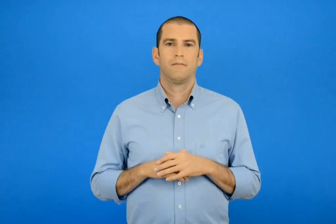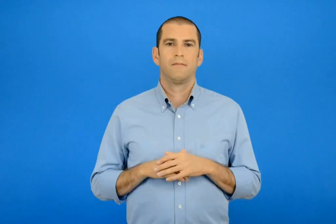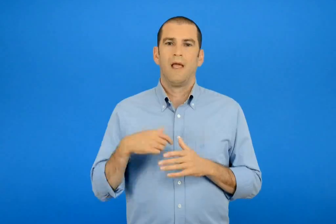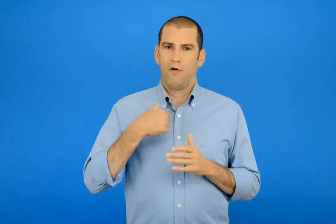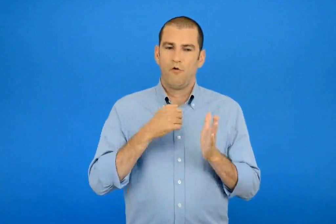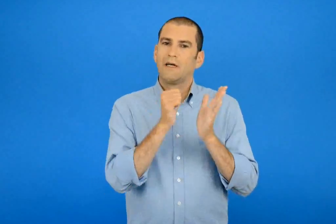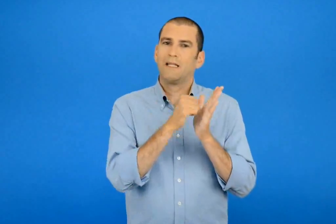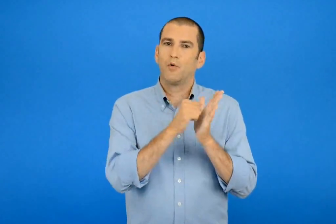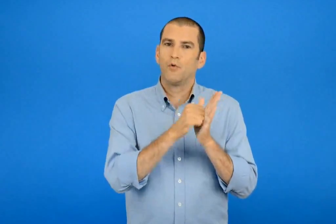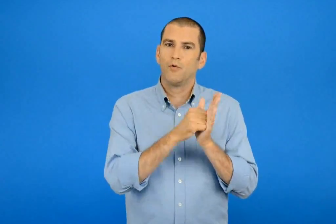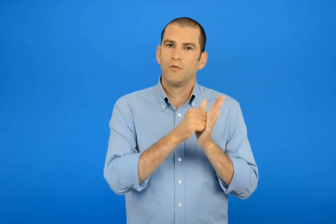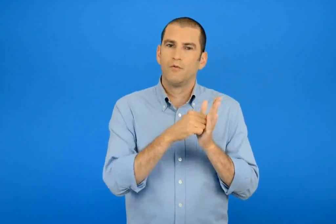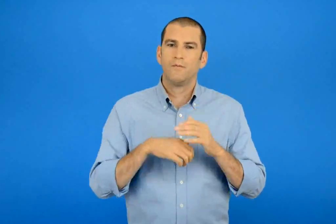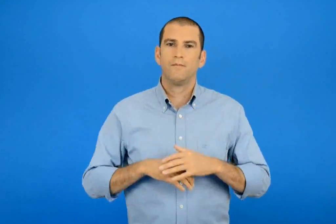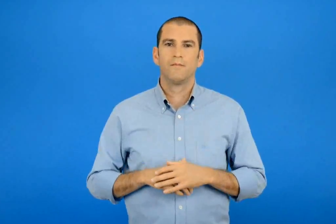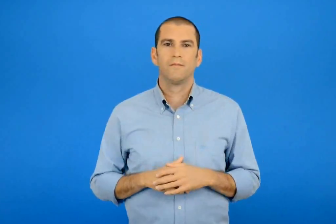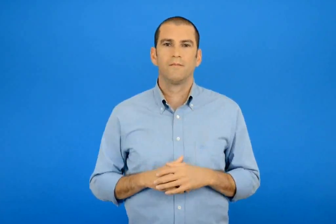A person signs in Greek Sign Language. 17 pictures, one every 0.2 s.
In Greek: χτυπώ
